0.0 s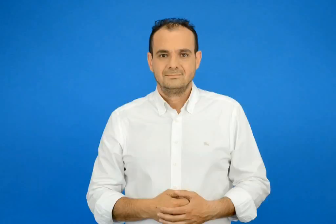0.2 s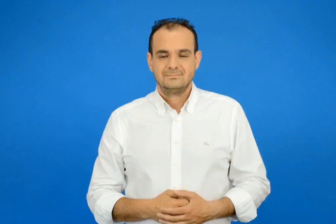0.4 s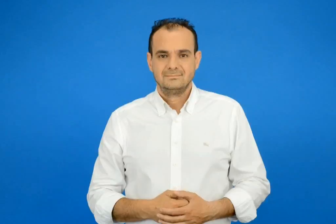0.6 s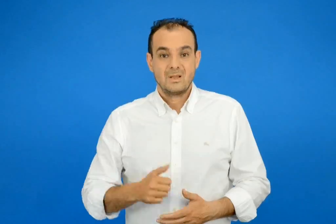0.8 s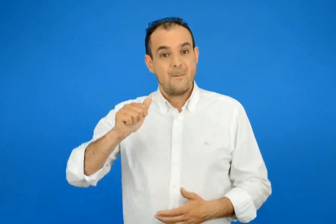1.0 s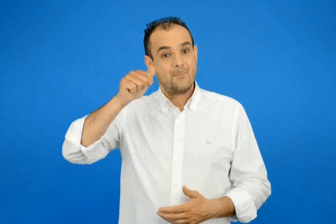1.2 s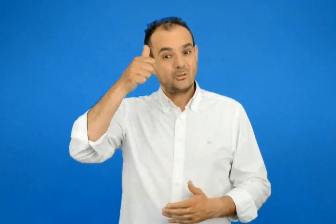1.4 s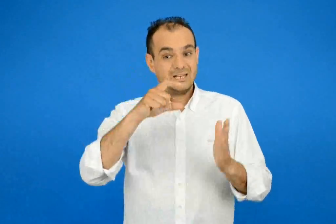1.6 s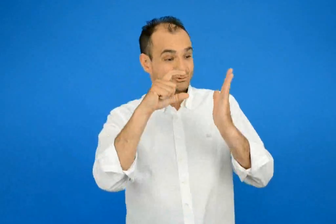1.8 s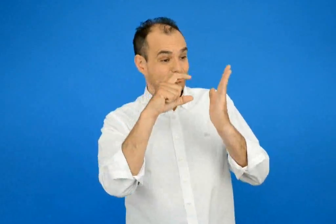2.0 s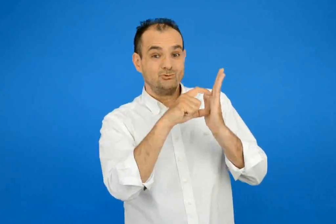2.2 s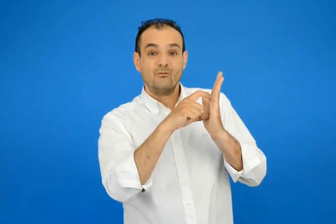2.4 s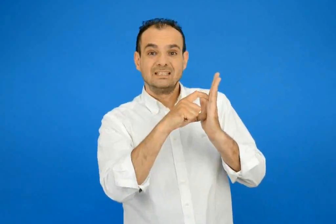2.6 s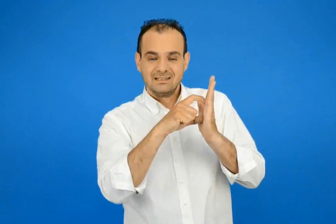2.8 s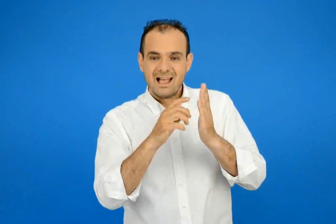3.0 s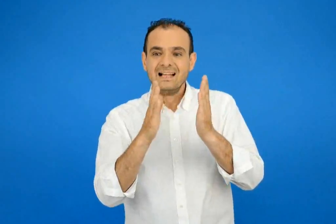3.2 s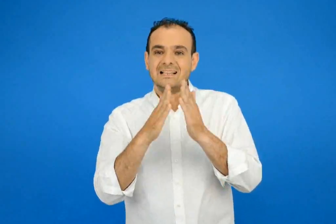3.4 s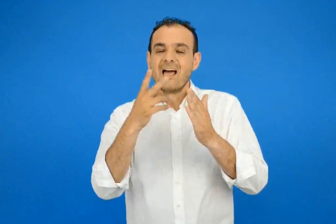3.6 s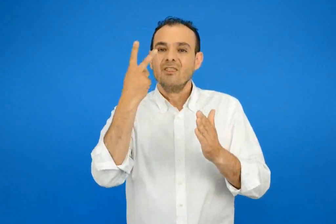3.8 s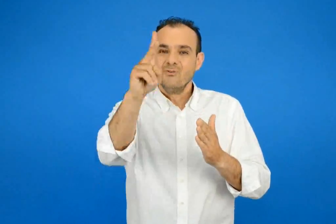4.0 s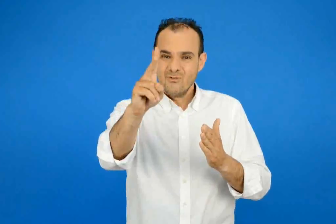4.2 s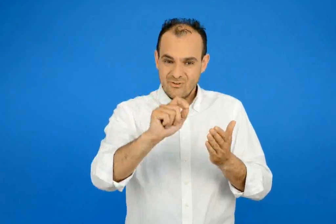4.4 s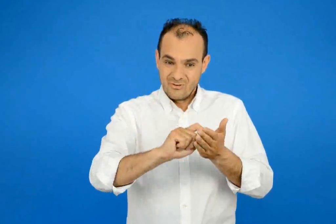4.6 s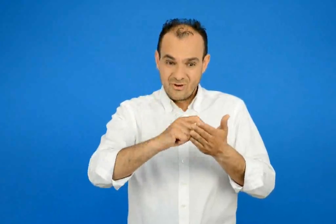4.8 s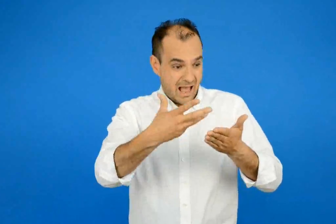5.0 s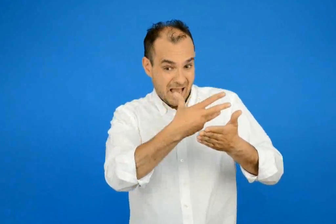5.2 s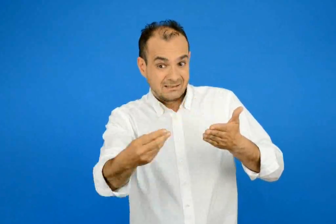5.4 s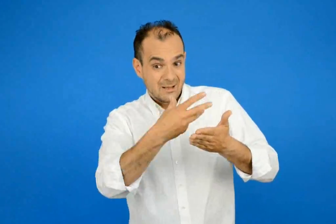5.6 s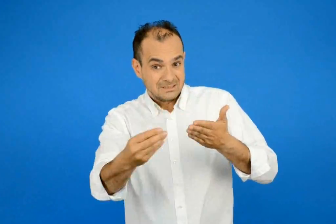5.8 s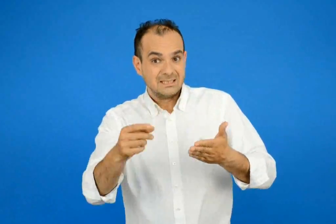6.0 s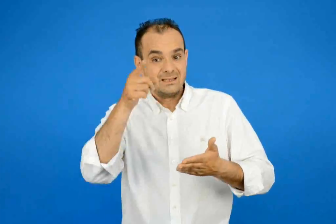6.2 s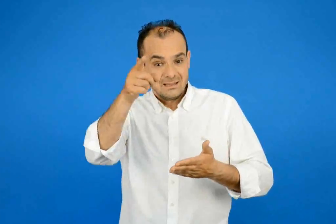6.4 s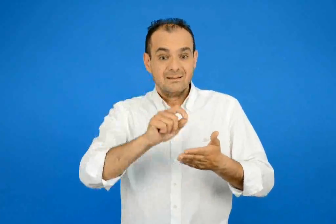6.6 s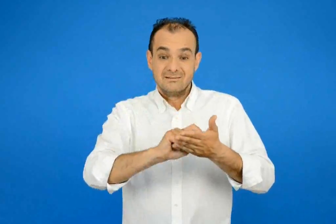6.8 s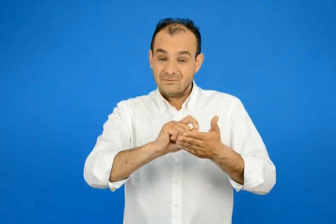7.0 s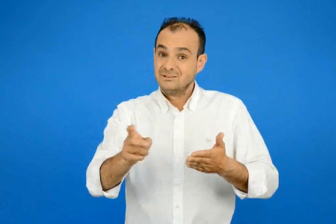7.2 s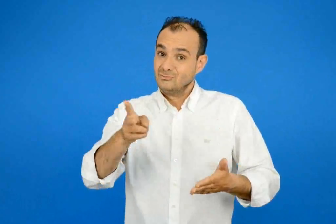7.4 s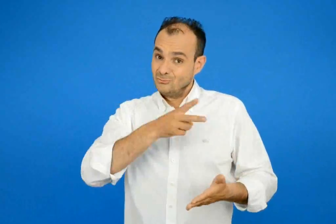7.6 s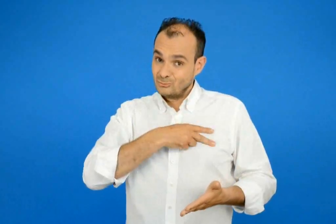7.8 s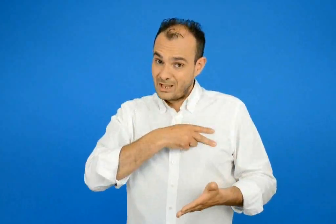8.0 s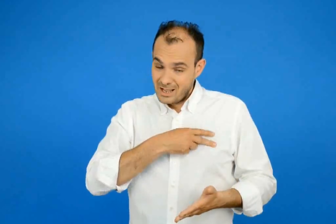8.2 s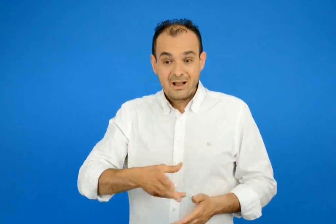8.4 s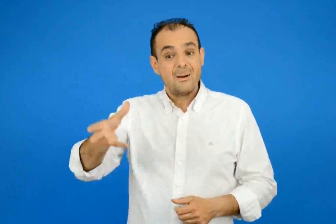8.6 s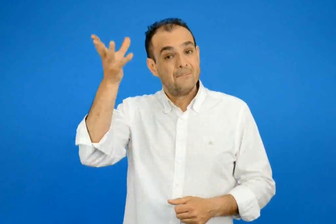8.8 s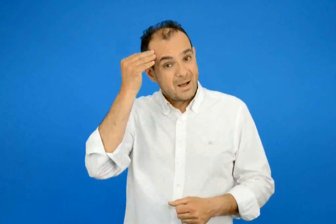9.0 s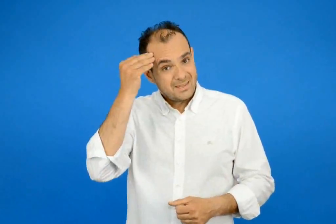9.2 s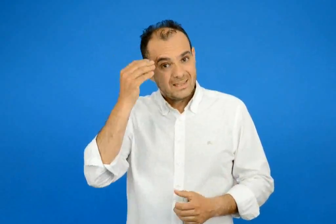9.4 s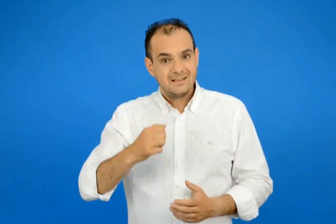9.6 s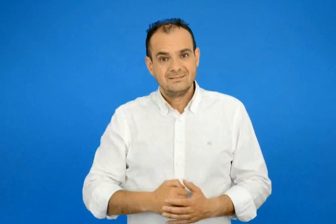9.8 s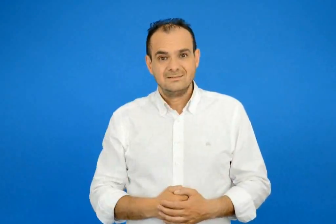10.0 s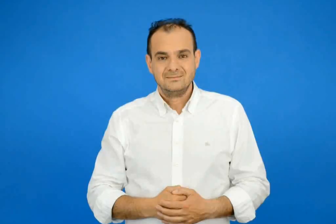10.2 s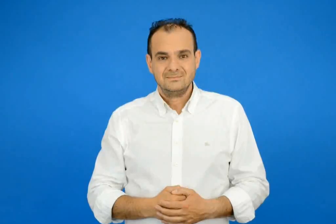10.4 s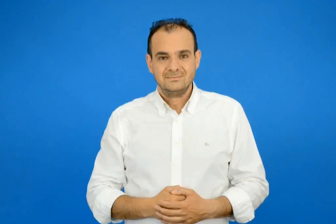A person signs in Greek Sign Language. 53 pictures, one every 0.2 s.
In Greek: αντίγραψε στο τετράδιο σου την πρώτη στροφή και μαθέ να τη γράφεις σωστά
